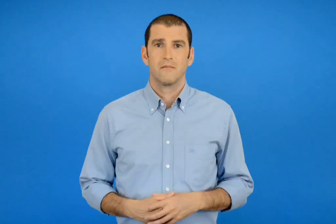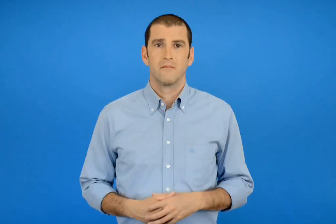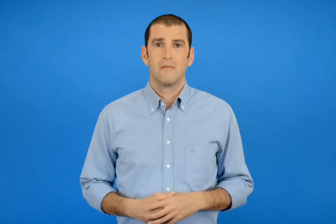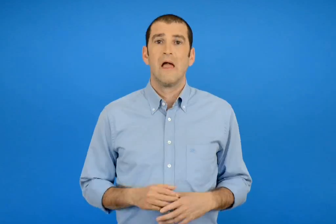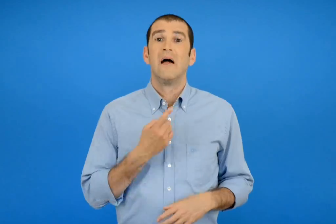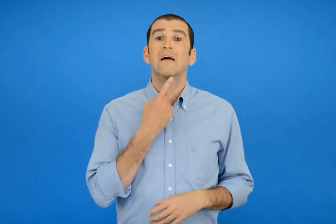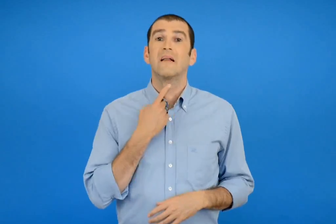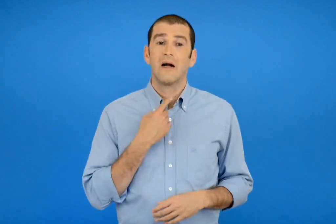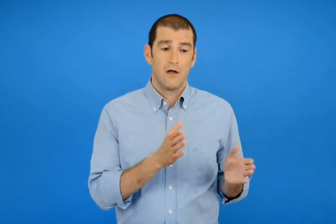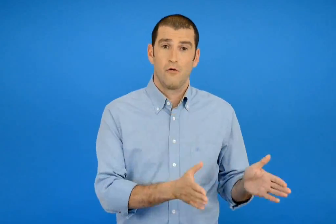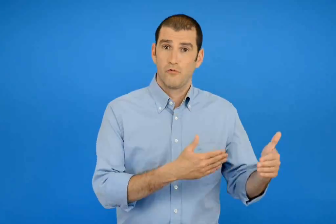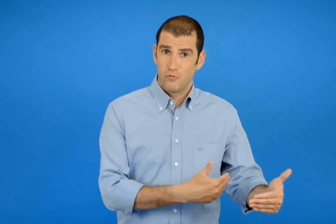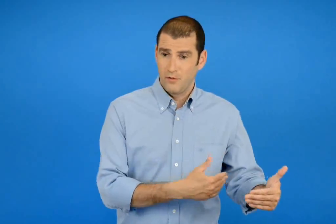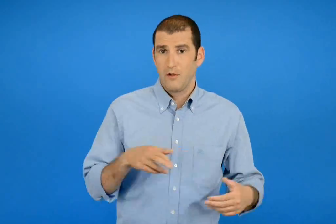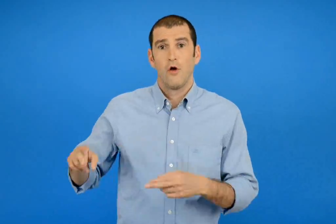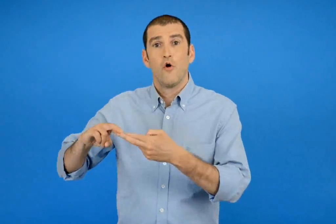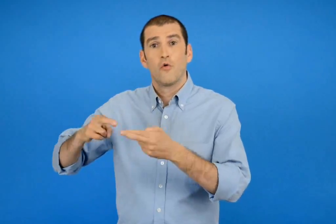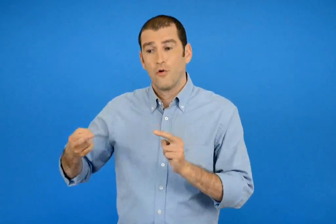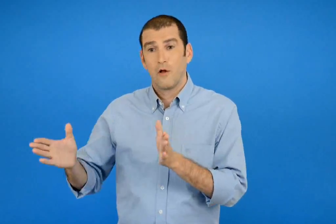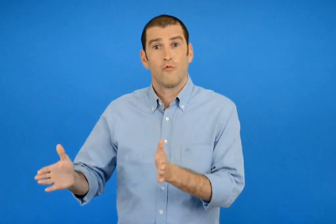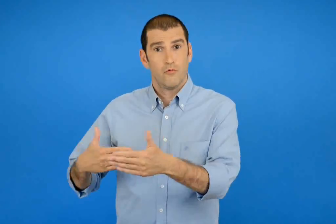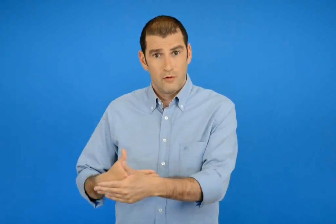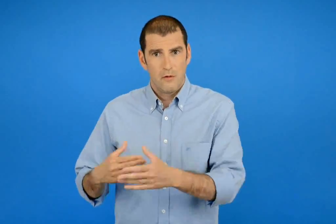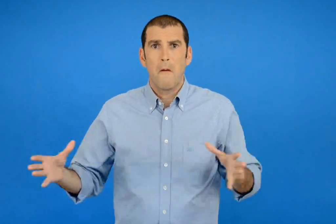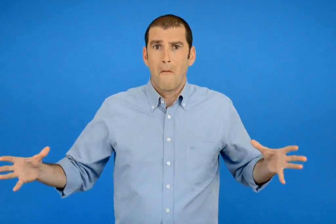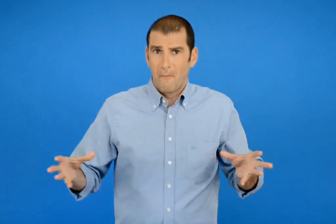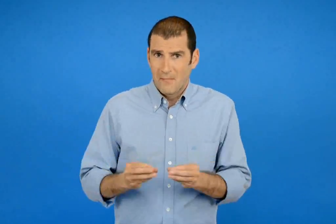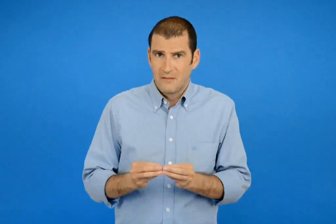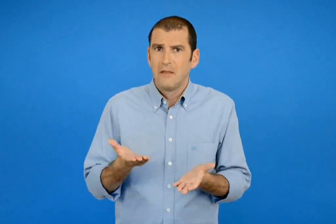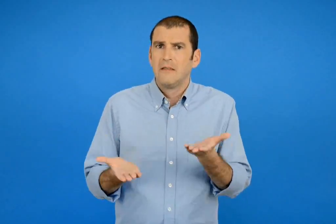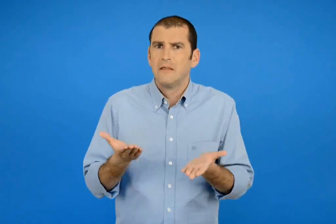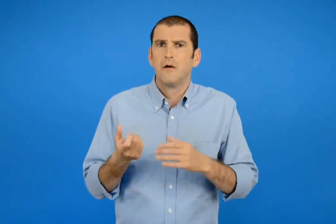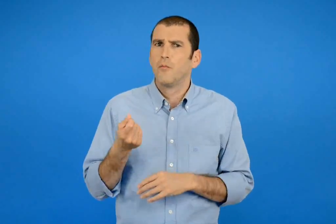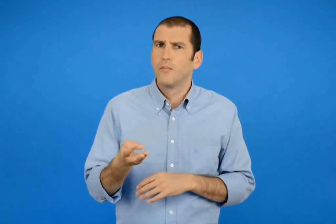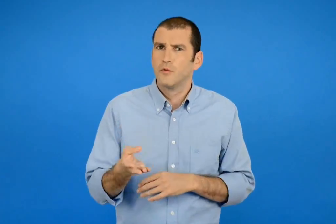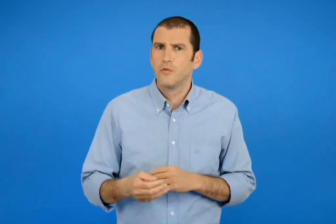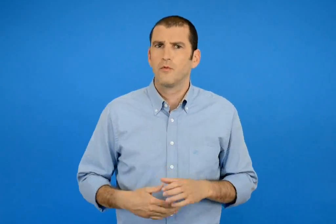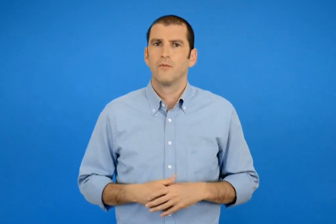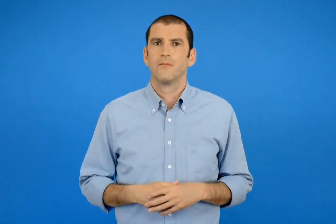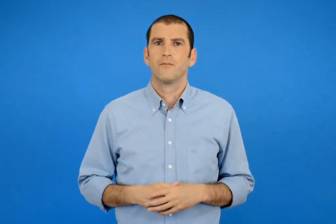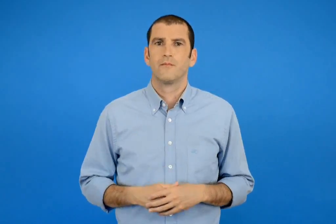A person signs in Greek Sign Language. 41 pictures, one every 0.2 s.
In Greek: πόσο ζυγίζουν τα γλυκά και τα κουλουράκια μαζί ;
